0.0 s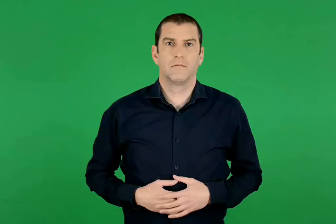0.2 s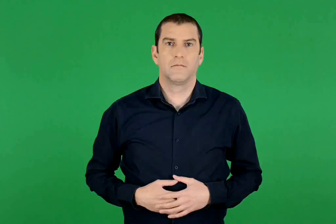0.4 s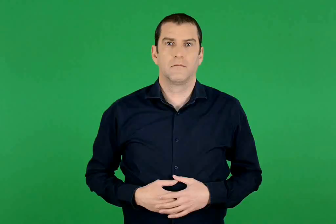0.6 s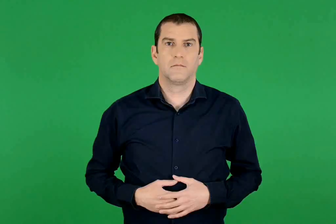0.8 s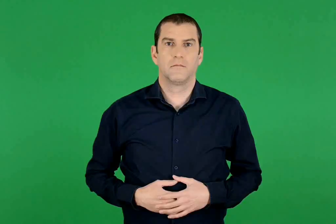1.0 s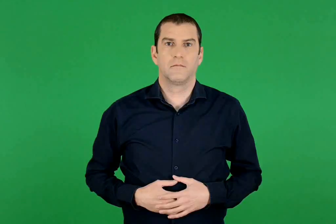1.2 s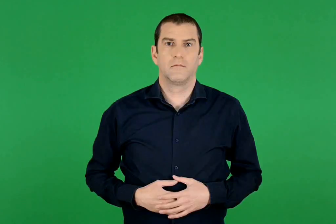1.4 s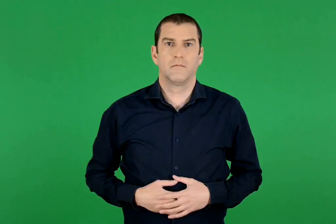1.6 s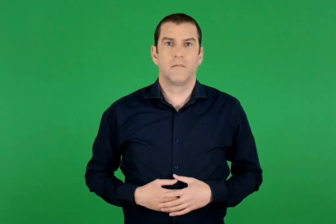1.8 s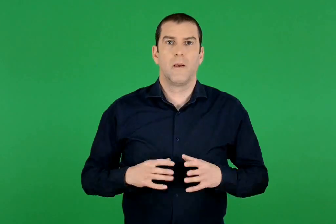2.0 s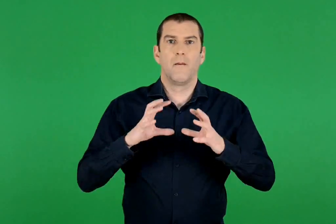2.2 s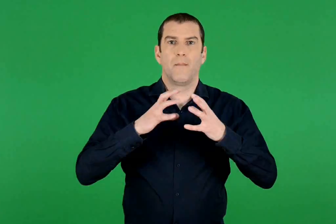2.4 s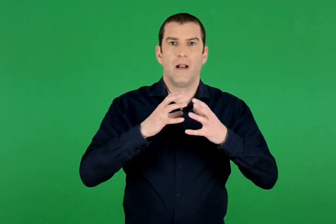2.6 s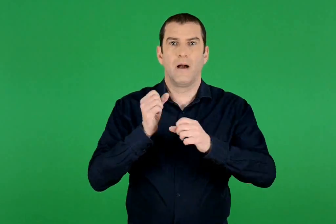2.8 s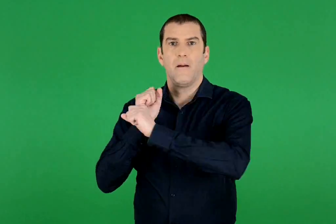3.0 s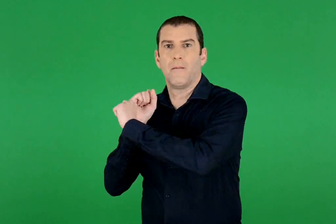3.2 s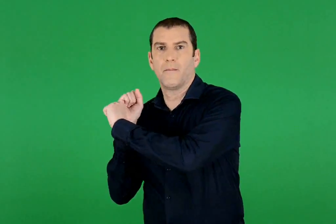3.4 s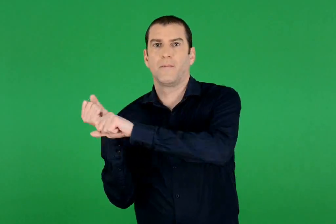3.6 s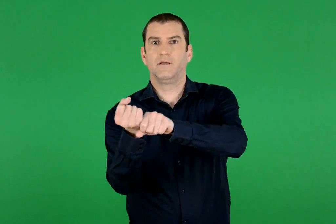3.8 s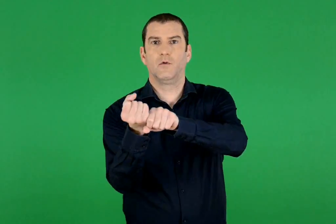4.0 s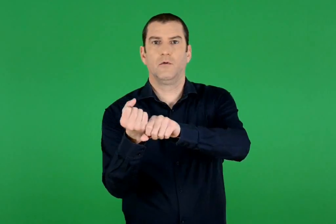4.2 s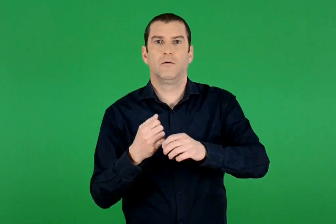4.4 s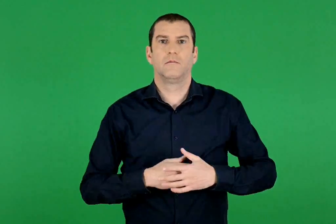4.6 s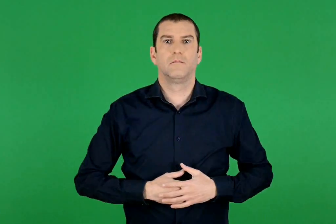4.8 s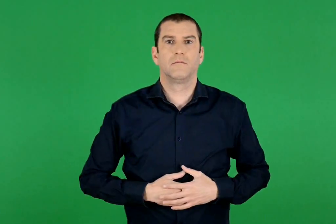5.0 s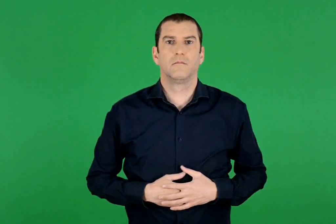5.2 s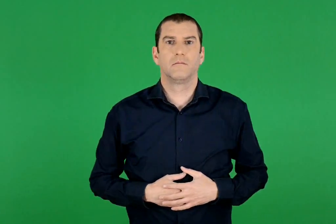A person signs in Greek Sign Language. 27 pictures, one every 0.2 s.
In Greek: μπάλα μπέιζμπολ
